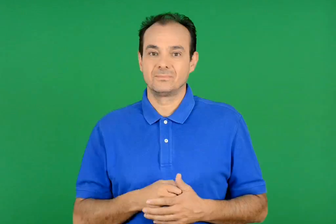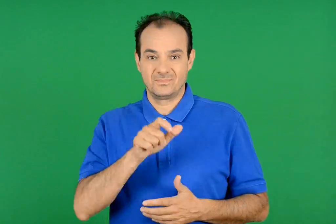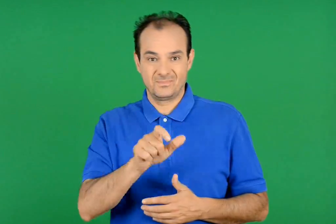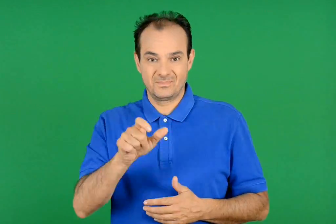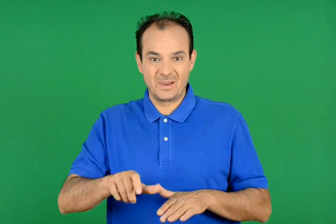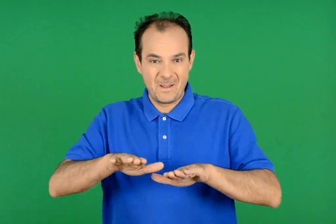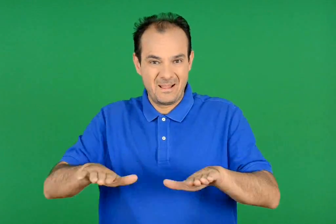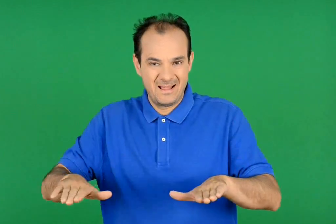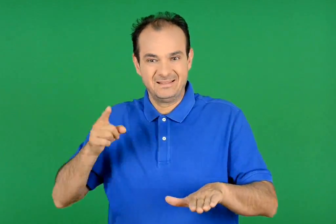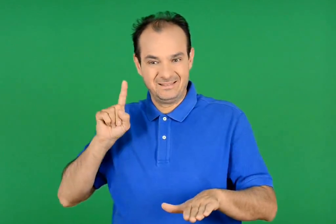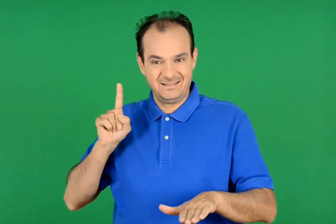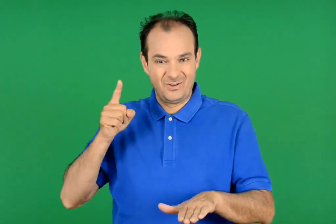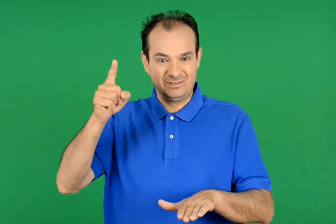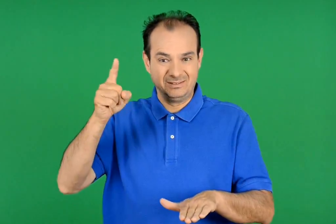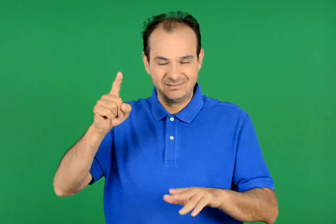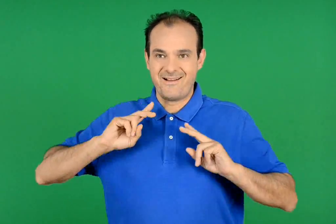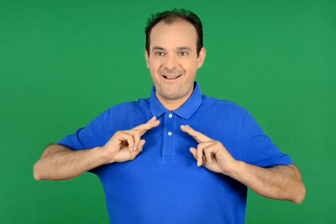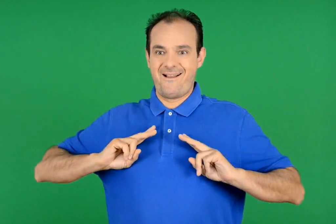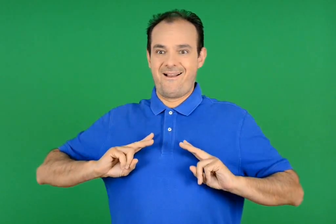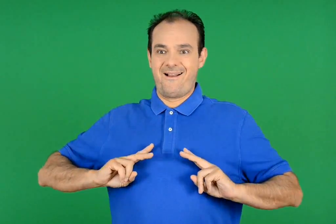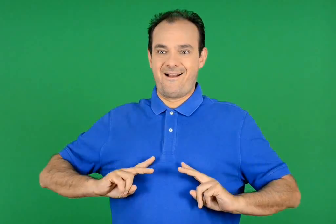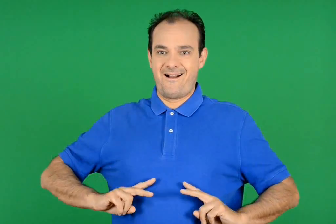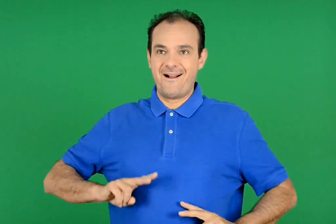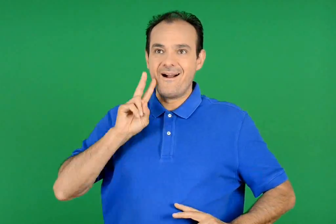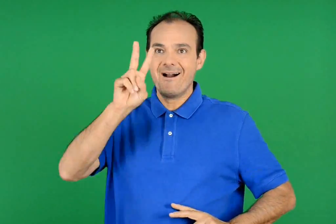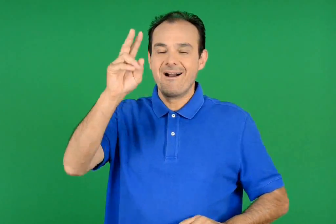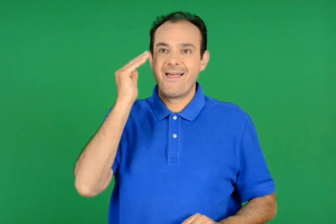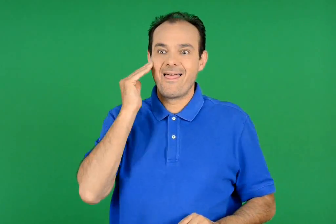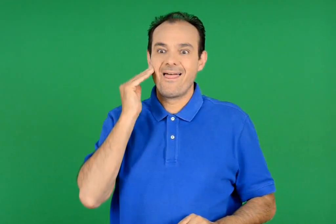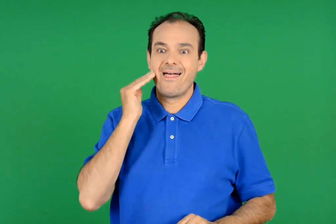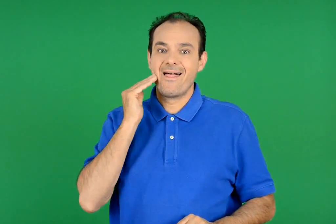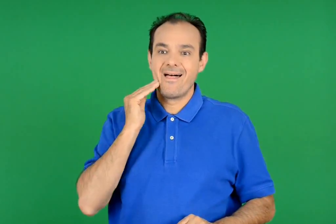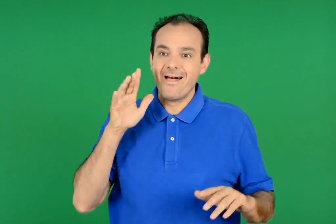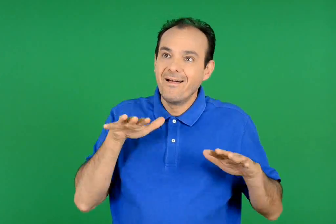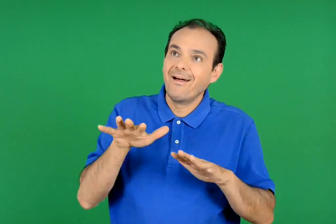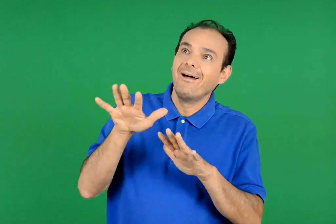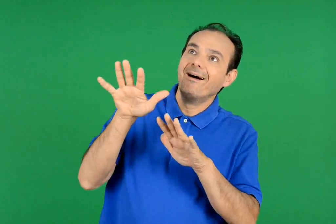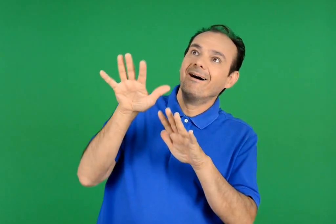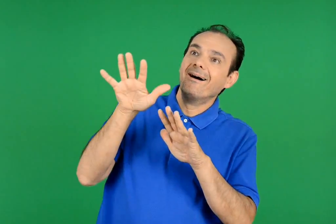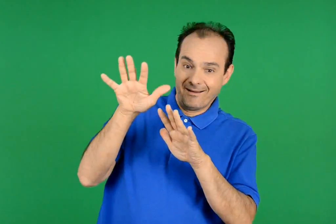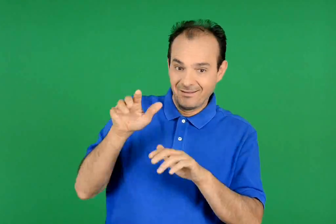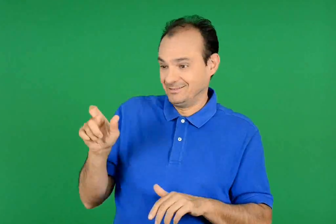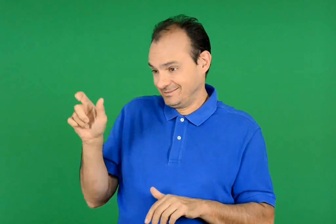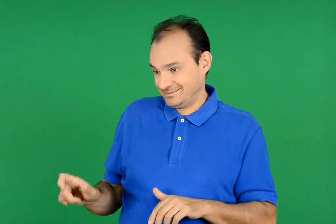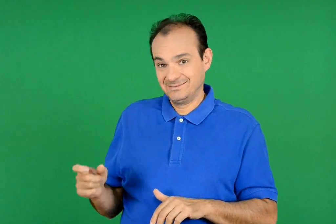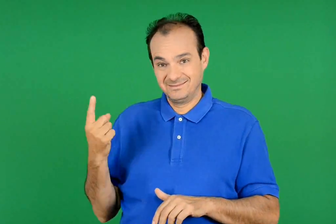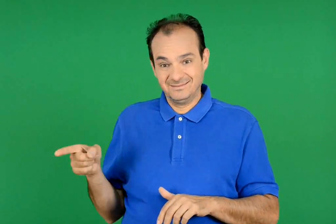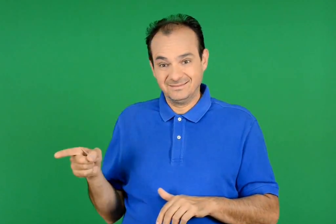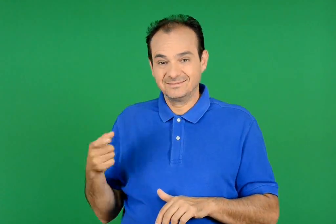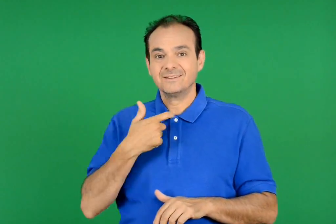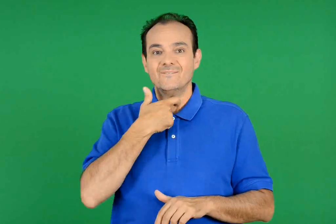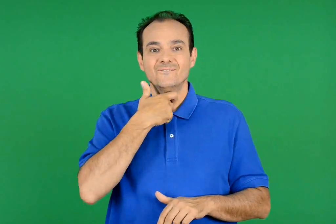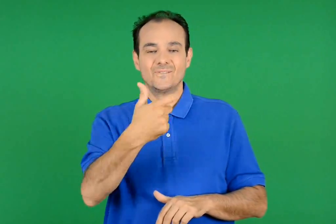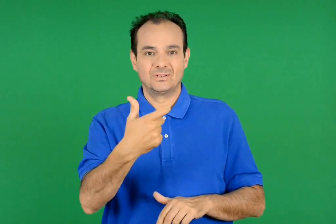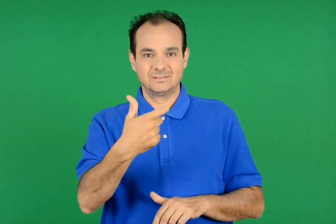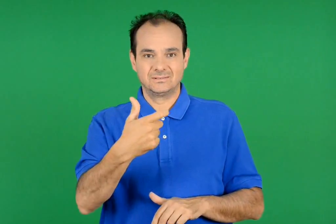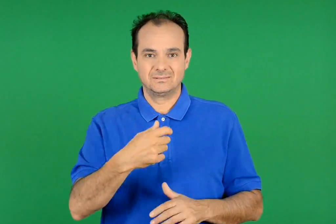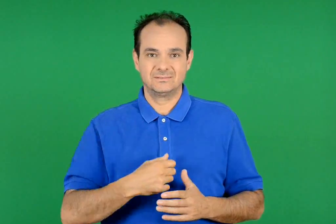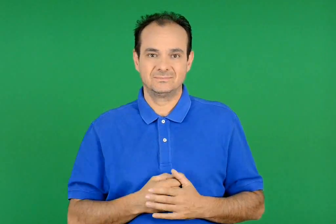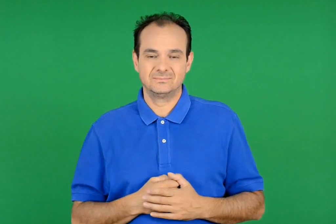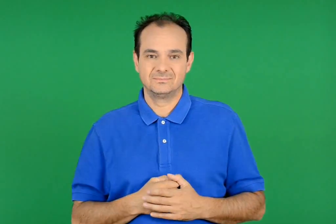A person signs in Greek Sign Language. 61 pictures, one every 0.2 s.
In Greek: ευτυχισμένοι σε τούτο το θέαμα οι μικροί ταξιδιώτες , κοίταξαν προς τις κορφές . ένας τους φώναξε
